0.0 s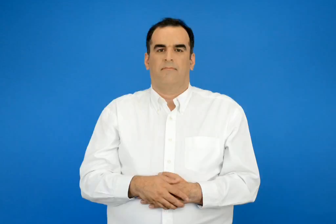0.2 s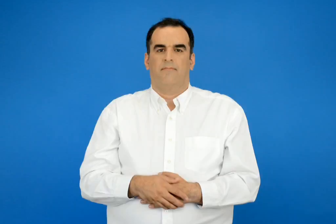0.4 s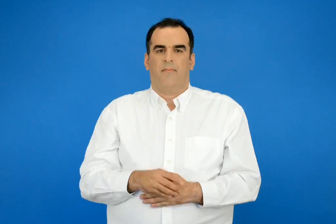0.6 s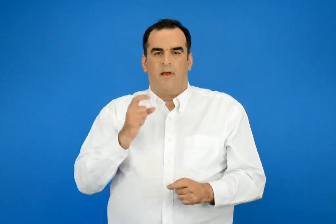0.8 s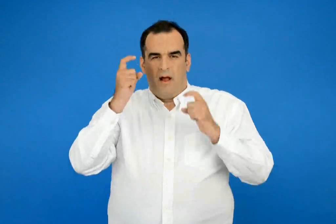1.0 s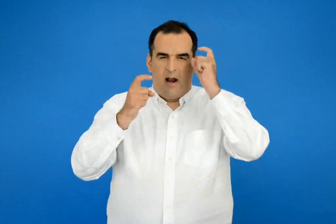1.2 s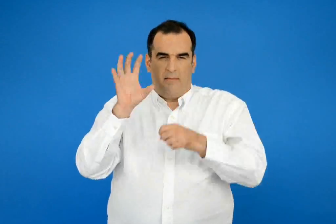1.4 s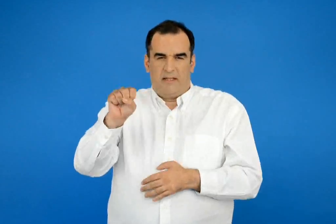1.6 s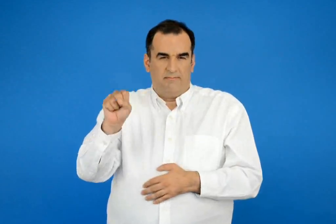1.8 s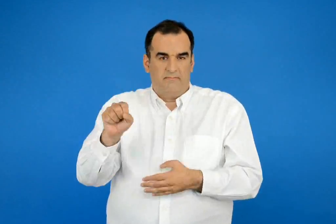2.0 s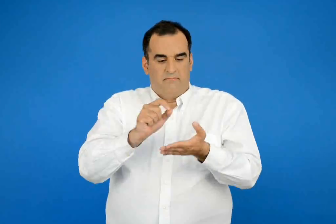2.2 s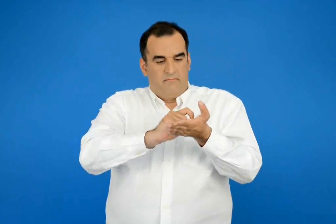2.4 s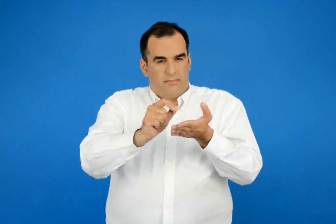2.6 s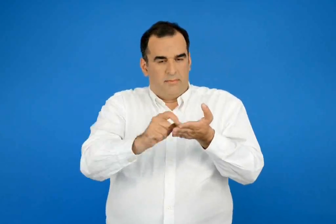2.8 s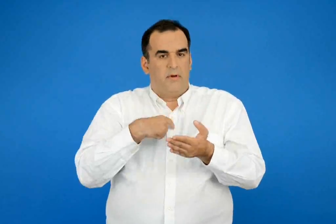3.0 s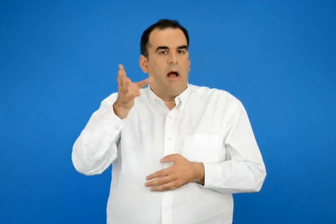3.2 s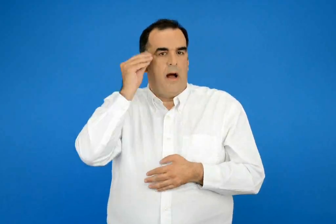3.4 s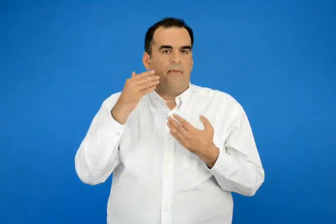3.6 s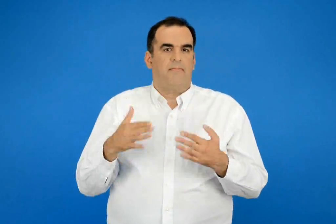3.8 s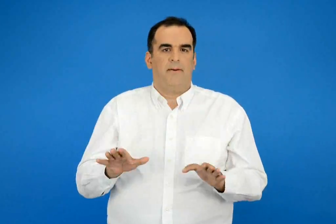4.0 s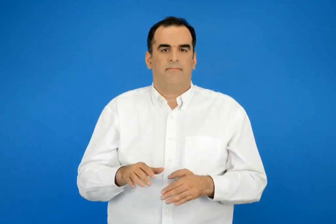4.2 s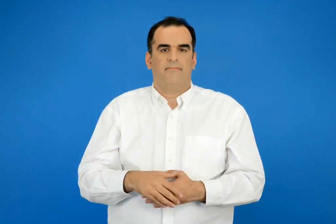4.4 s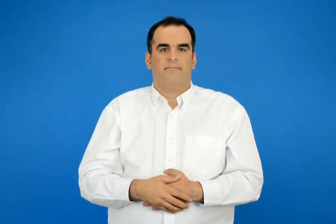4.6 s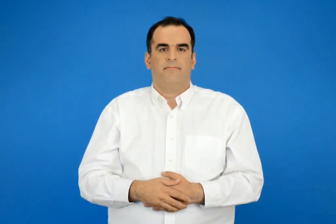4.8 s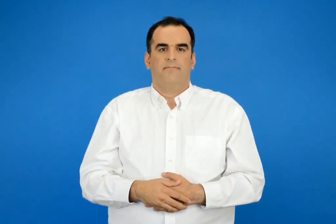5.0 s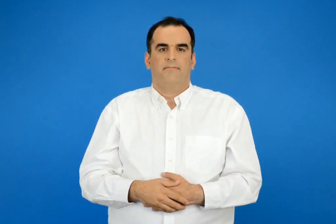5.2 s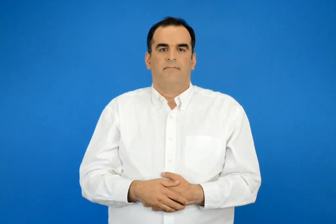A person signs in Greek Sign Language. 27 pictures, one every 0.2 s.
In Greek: έμαθα να φτιάχνω αινίγματα
